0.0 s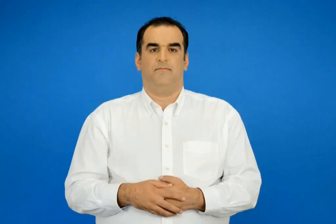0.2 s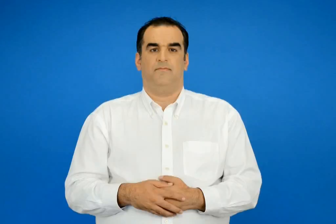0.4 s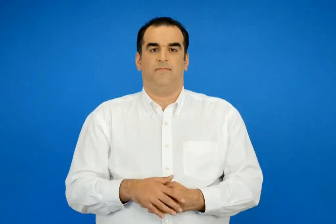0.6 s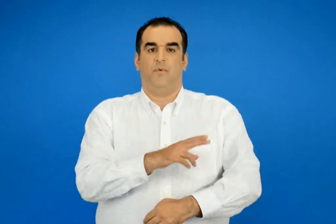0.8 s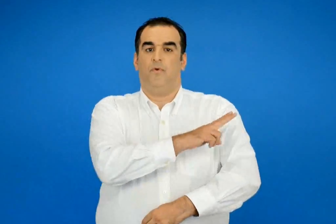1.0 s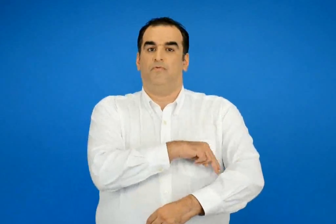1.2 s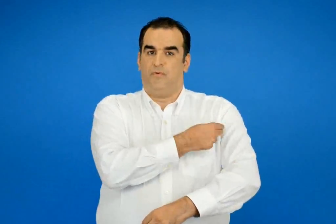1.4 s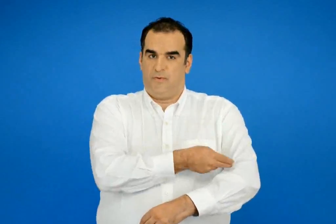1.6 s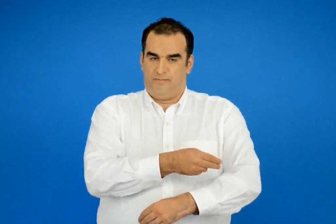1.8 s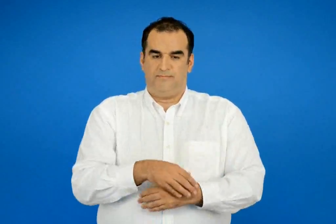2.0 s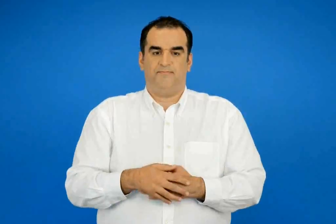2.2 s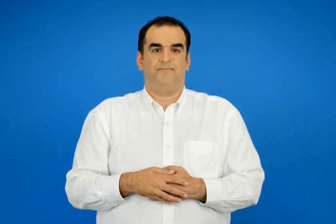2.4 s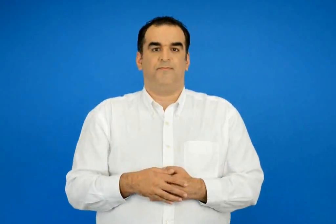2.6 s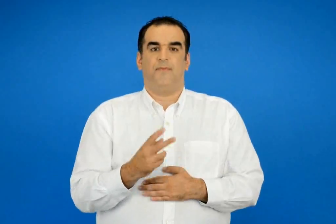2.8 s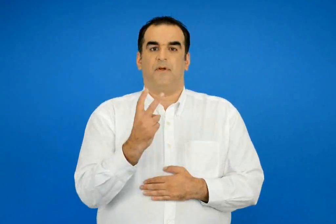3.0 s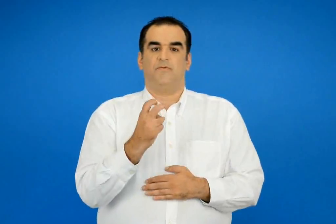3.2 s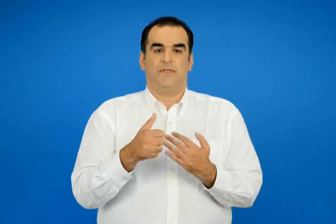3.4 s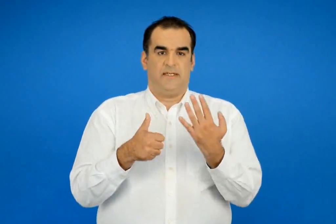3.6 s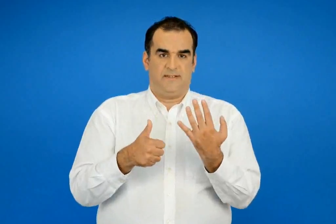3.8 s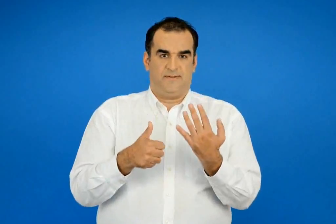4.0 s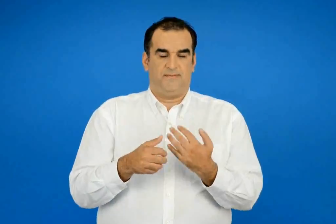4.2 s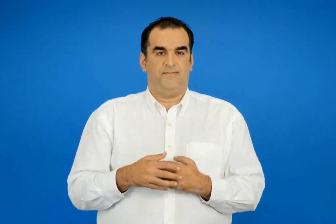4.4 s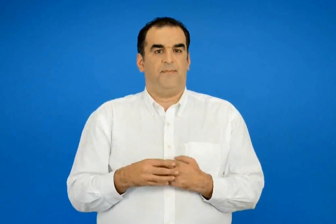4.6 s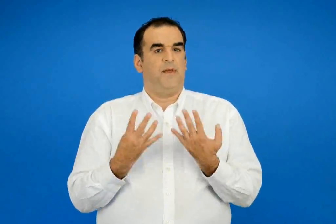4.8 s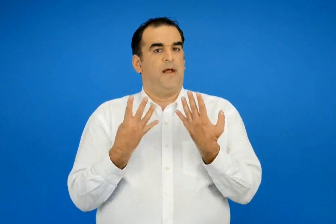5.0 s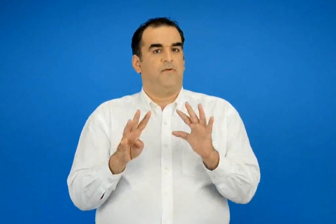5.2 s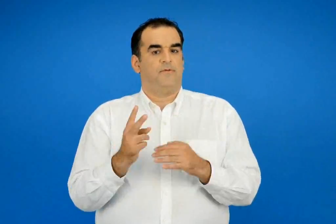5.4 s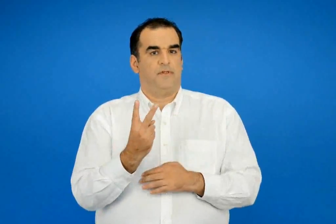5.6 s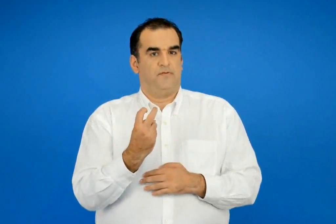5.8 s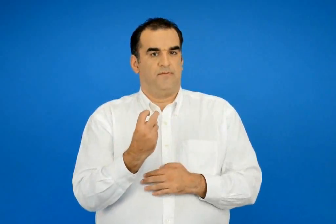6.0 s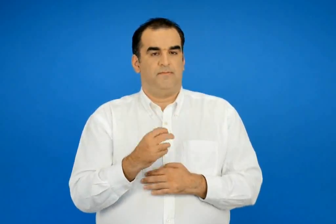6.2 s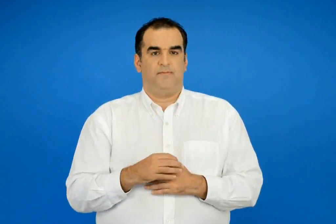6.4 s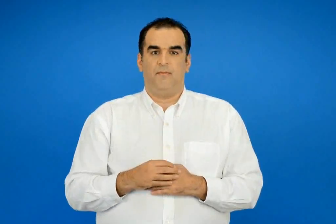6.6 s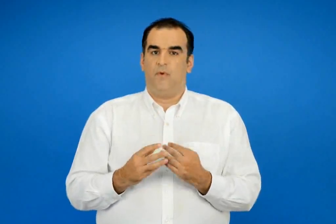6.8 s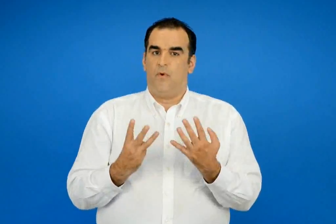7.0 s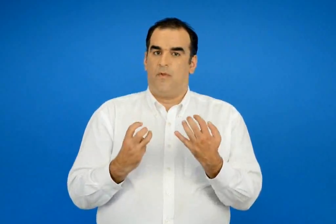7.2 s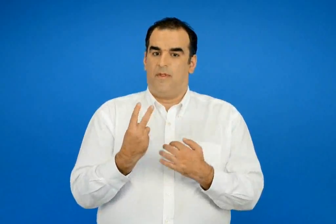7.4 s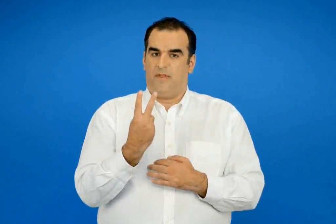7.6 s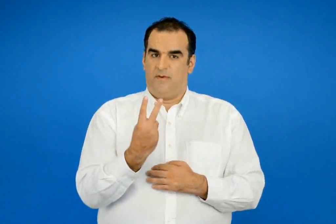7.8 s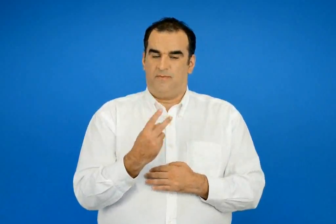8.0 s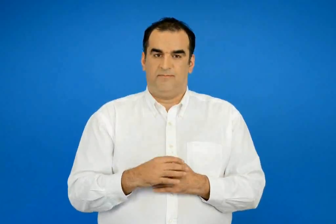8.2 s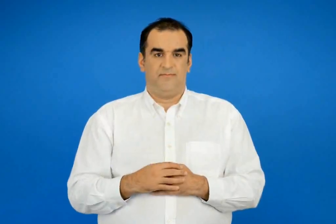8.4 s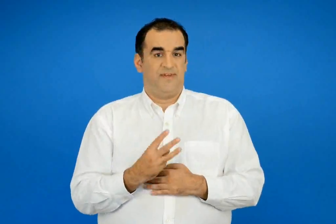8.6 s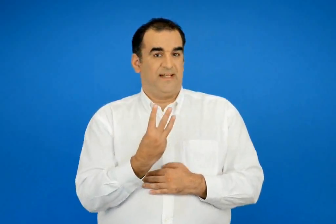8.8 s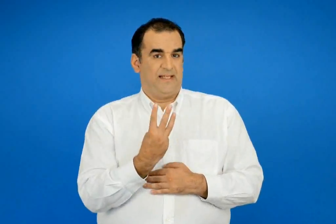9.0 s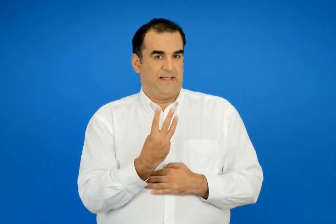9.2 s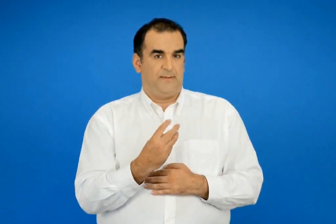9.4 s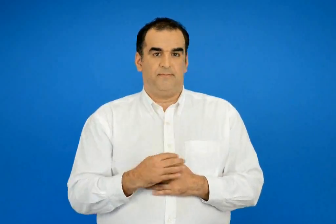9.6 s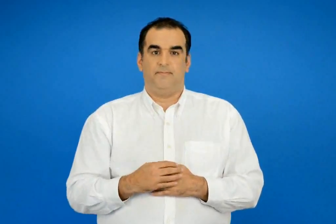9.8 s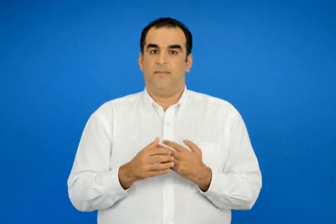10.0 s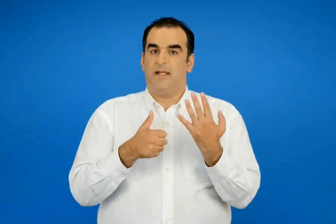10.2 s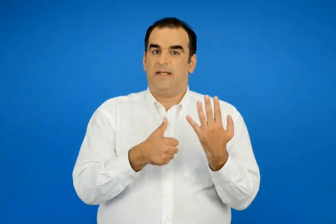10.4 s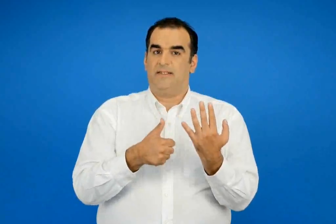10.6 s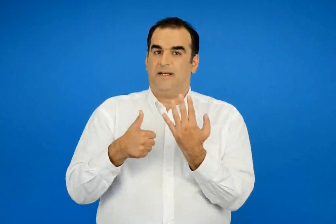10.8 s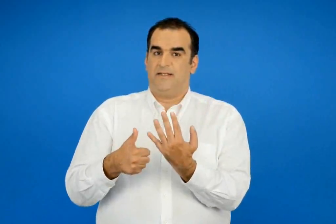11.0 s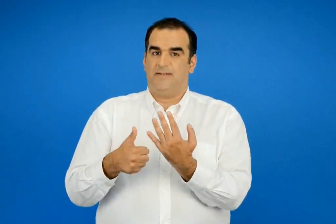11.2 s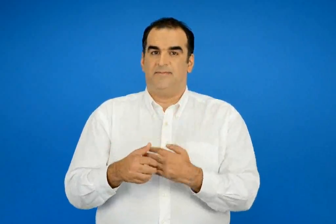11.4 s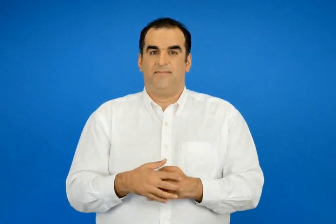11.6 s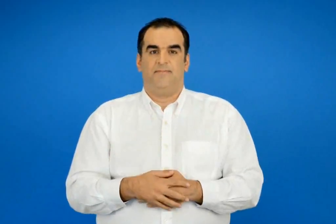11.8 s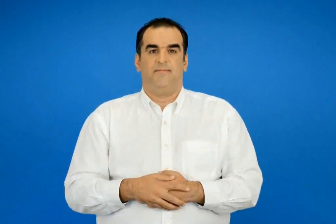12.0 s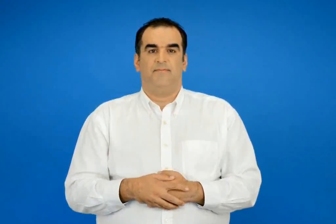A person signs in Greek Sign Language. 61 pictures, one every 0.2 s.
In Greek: νοσοκομείο 26 920 82 3 66
